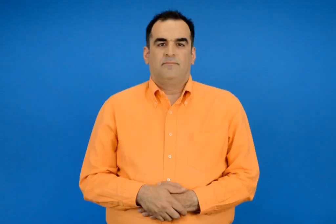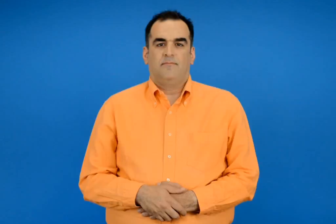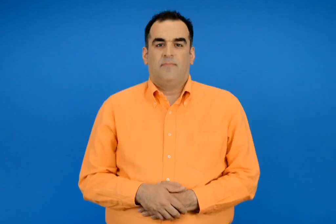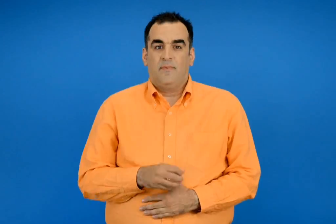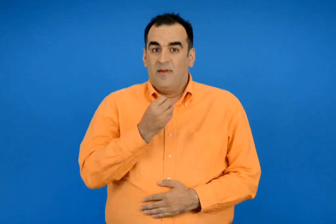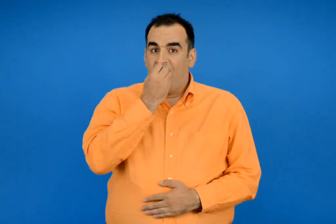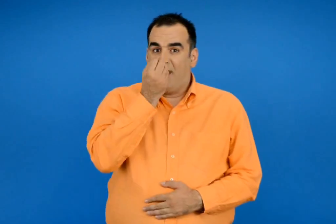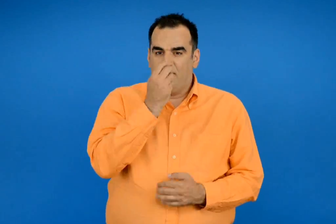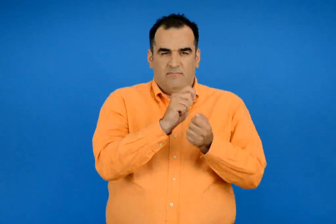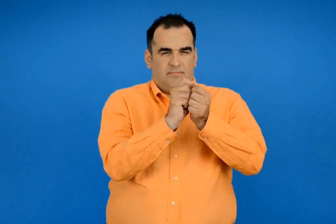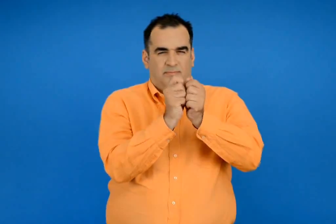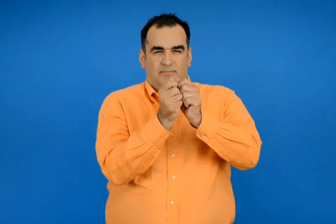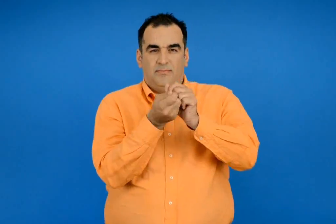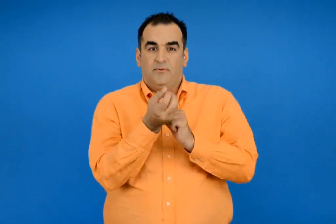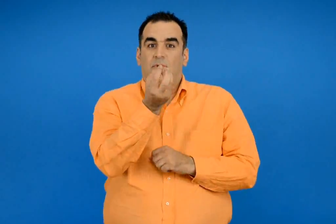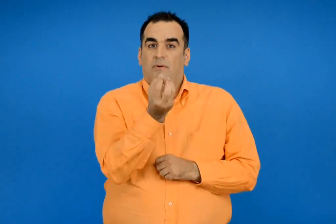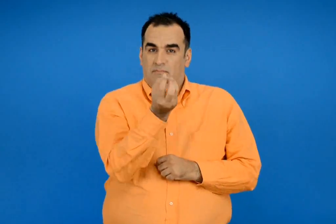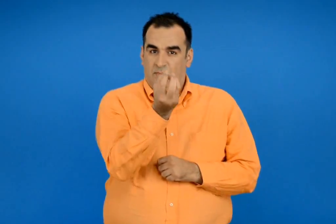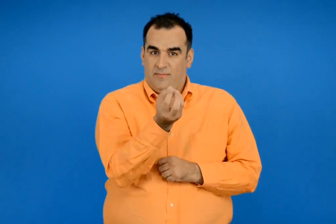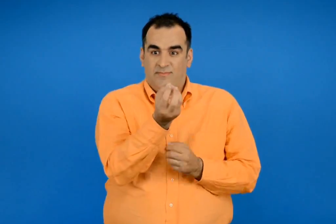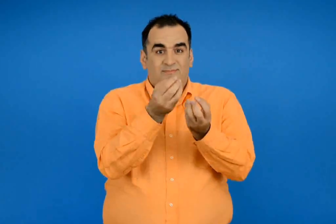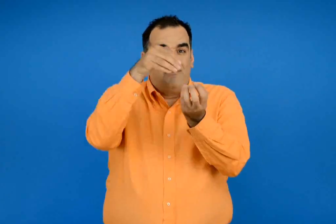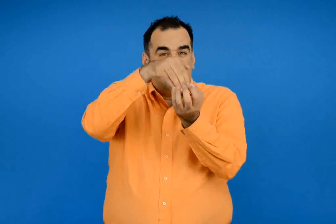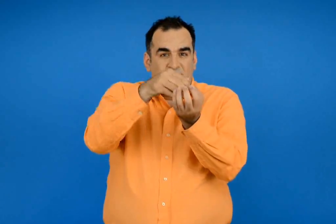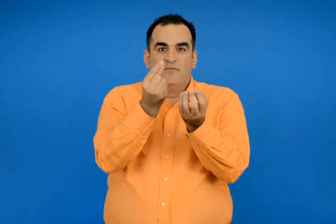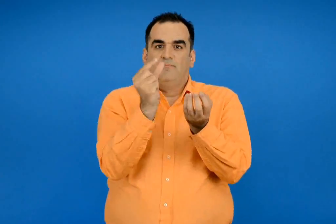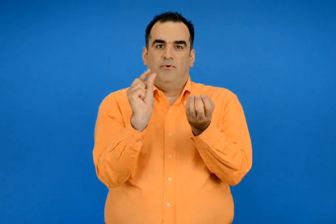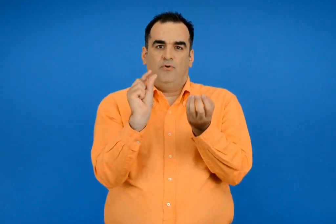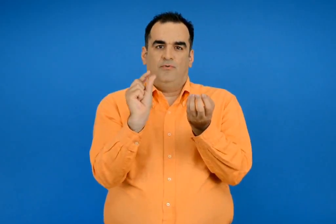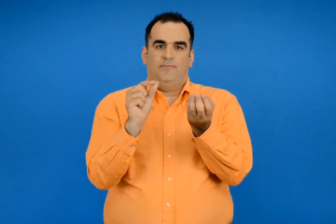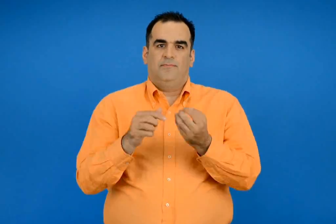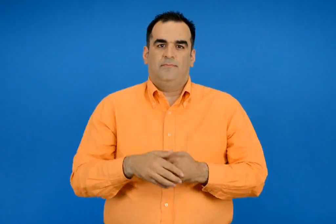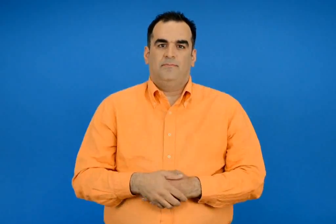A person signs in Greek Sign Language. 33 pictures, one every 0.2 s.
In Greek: τα άνθη γίνονται καρποί οι καρποί έχουν σπόρους
